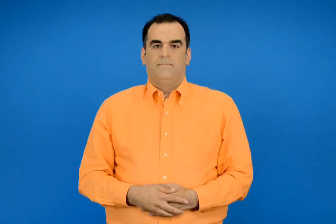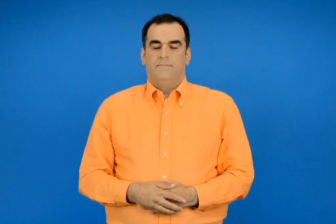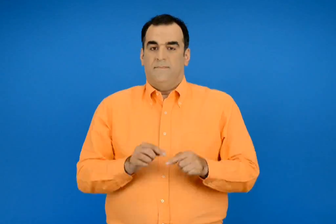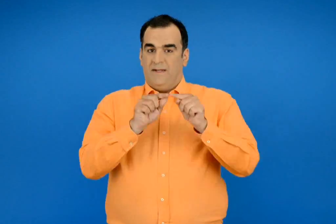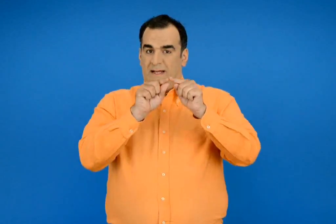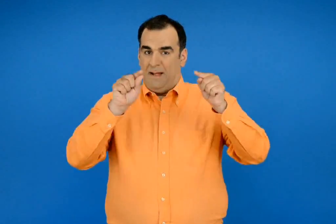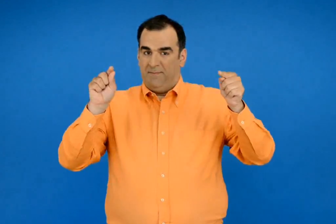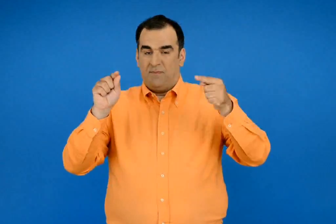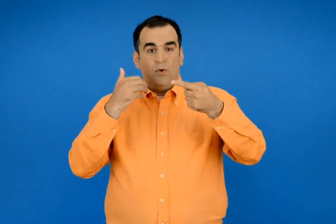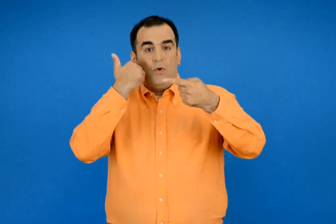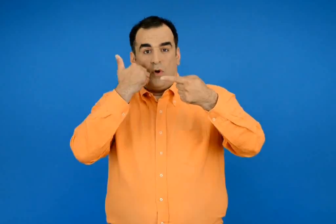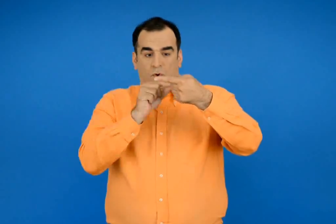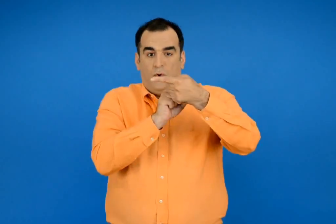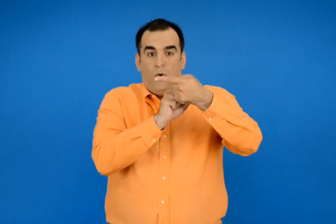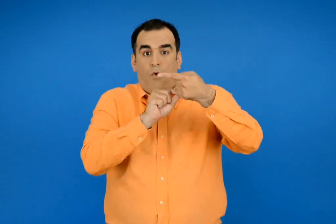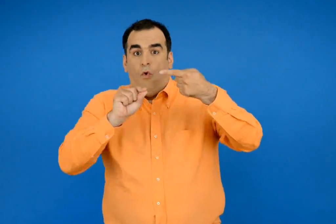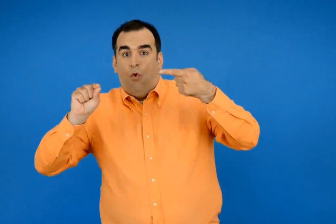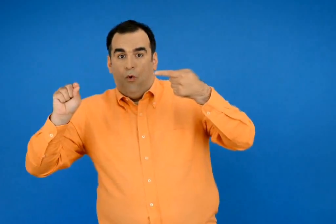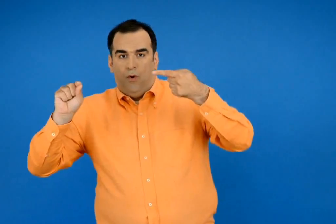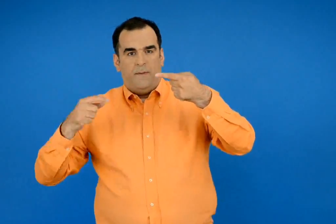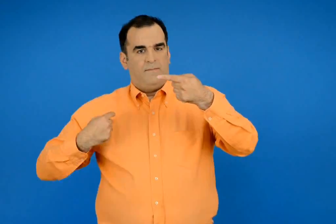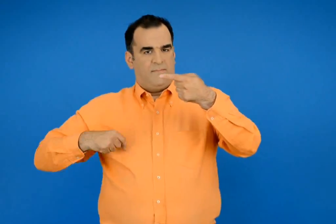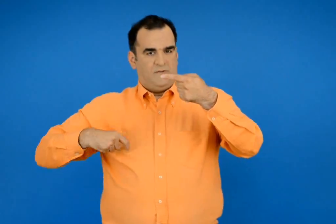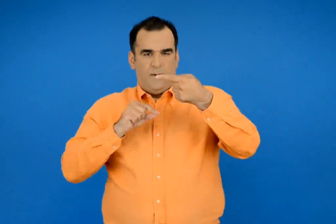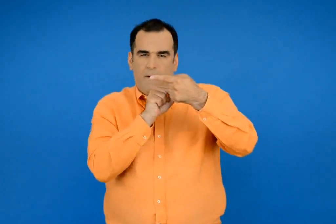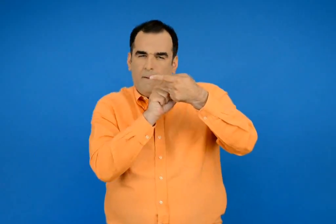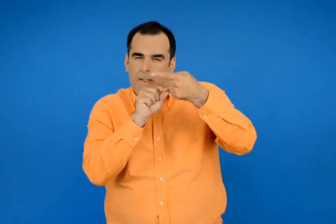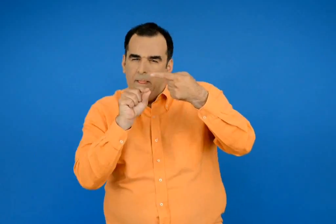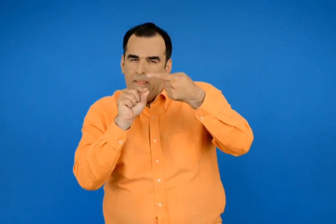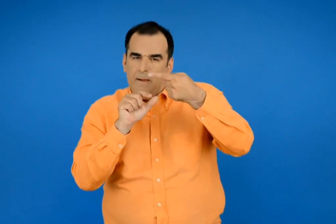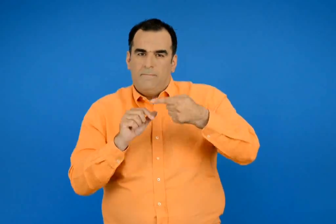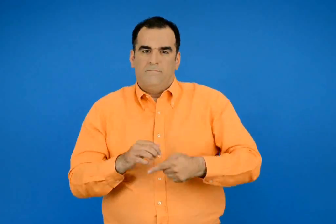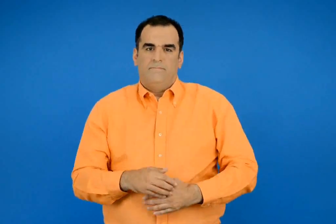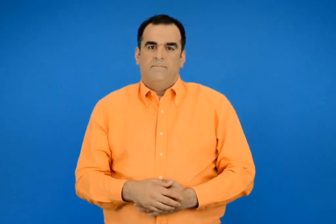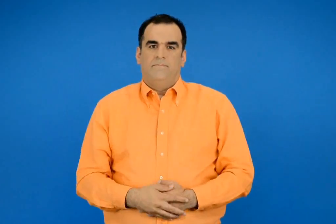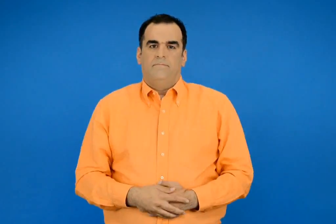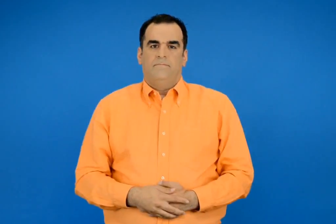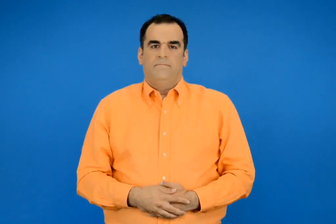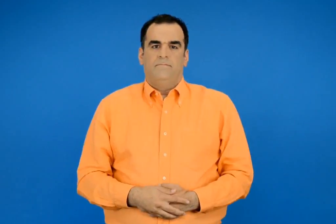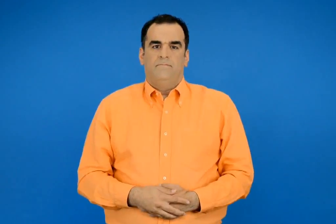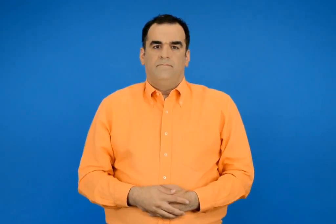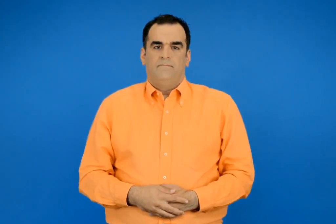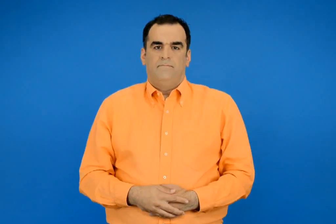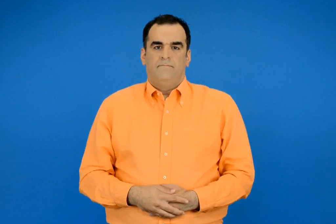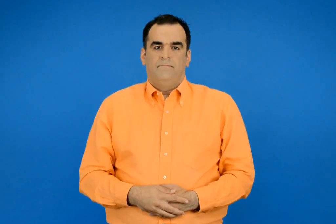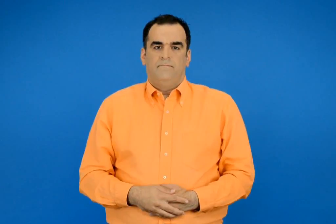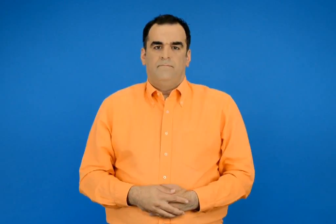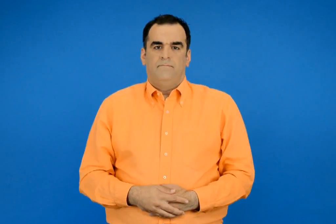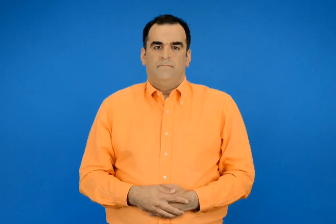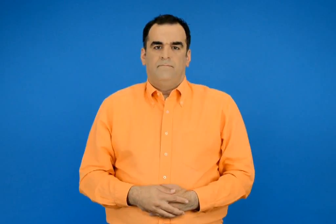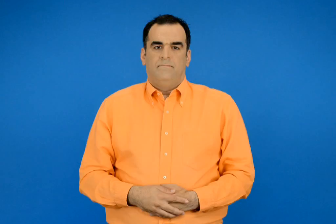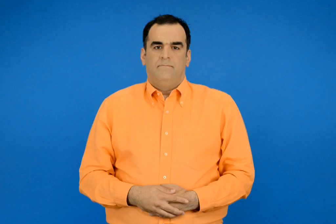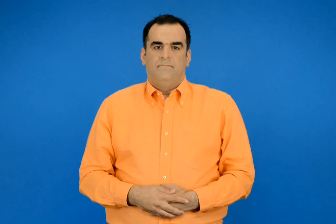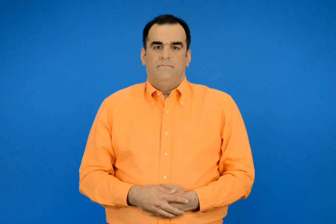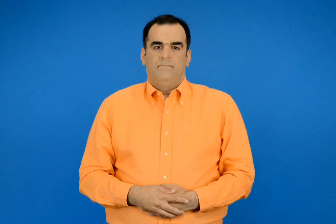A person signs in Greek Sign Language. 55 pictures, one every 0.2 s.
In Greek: τραβώ μια γραμμή πιο μακριά από αυτή που βλέπω με κόκκινο χρώμα και μια πιο κοντή με πράσινο χρώμα
